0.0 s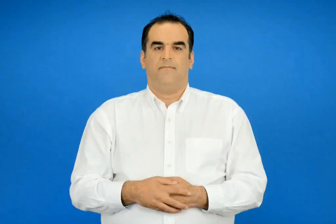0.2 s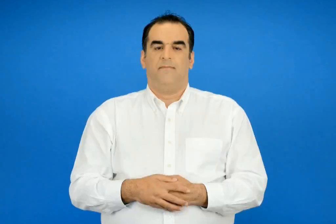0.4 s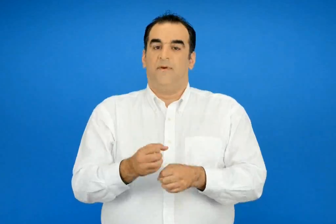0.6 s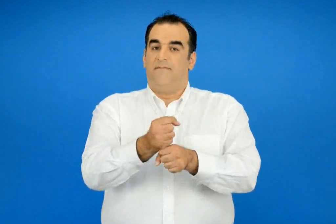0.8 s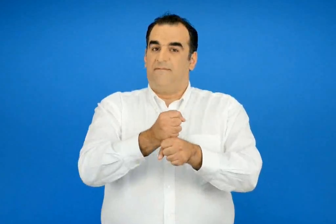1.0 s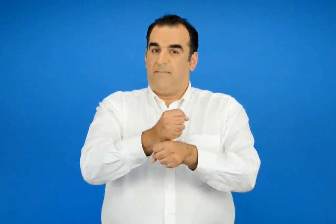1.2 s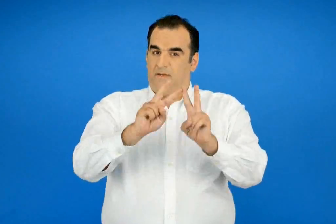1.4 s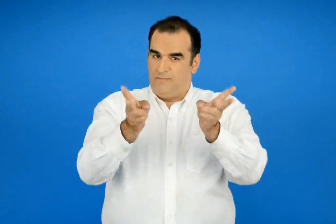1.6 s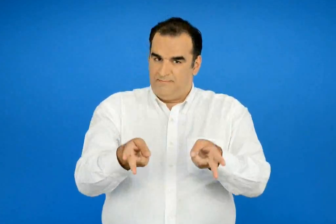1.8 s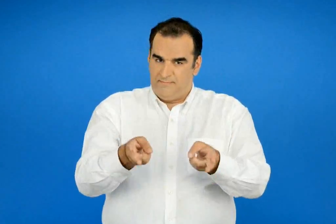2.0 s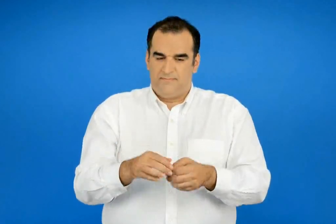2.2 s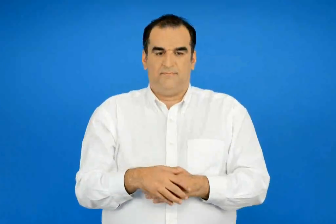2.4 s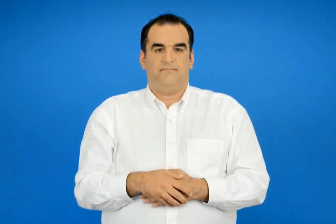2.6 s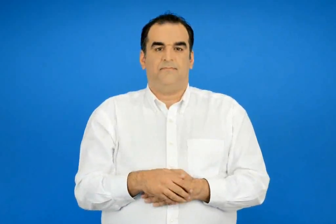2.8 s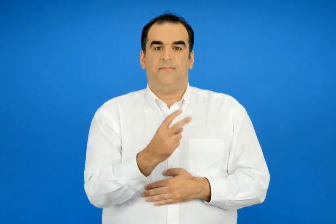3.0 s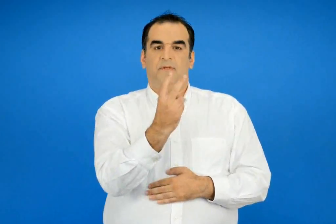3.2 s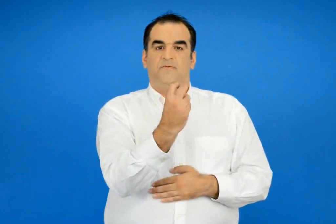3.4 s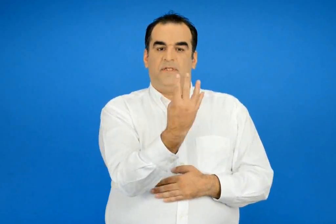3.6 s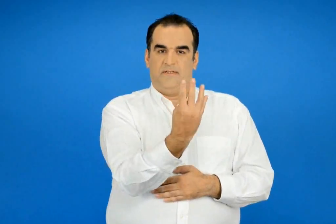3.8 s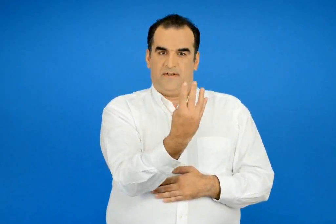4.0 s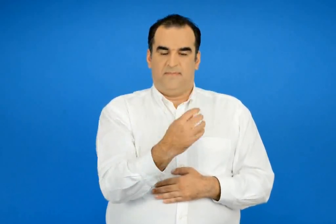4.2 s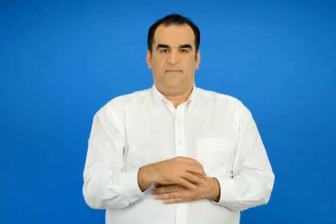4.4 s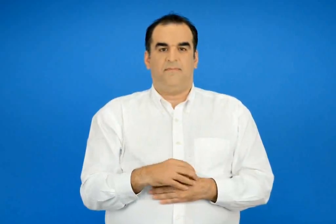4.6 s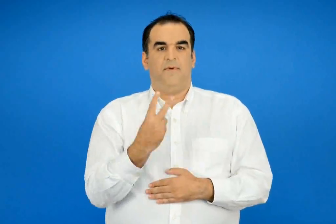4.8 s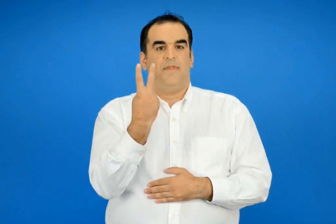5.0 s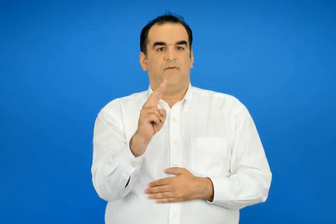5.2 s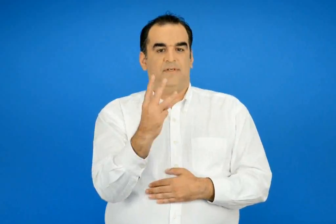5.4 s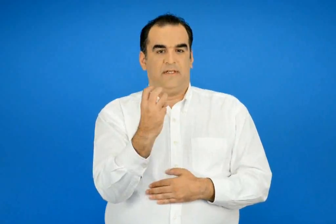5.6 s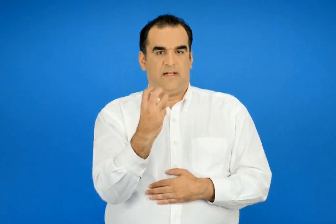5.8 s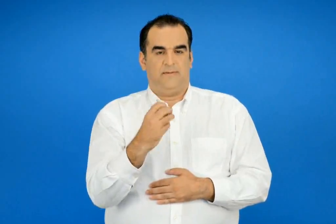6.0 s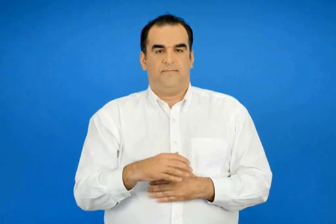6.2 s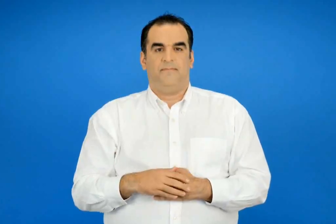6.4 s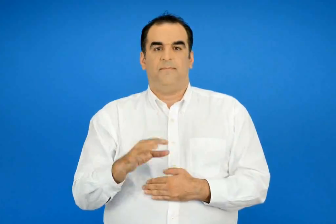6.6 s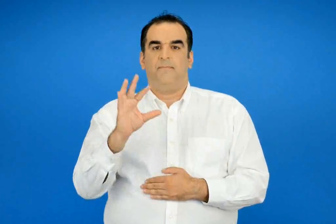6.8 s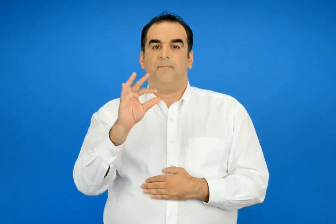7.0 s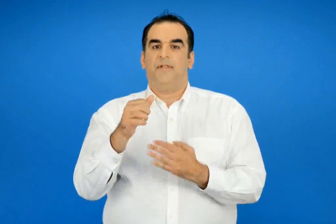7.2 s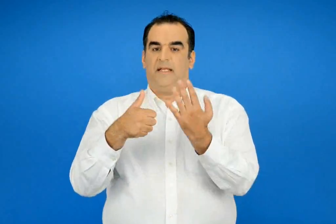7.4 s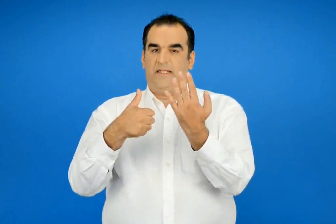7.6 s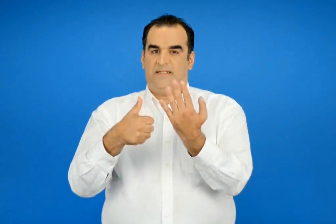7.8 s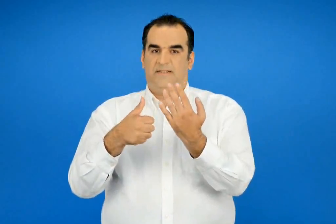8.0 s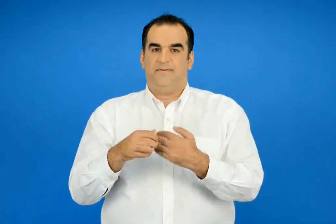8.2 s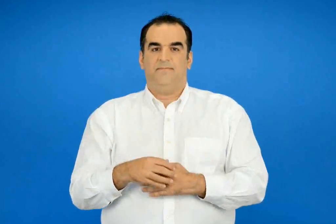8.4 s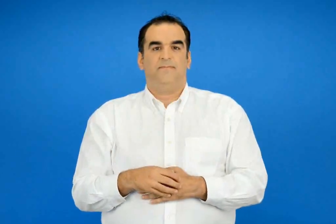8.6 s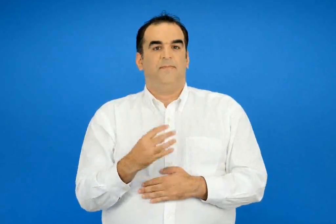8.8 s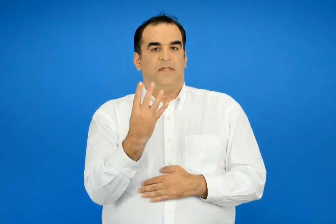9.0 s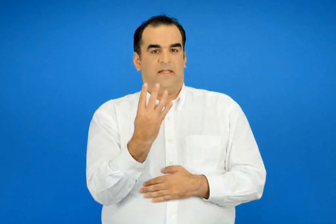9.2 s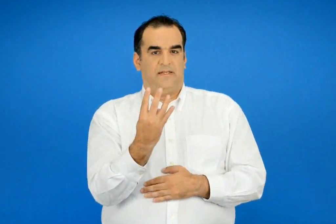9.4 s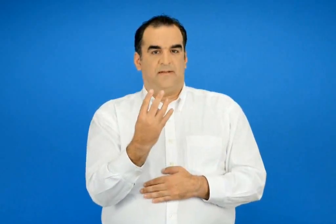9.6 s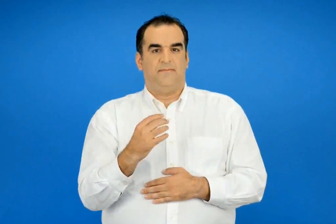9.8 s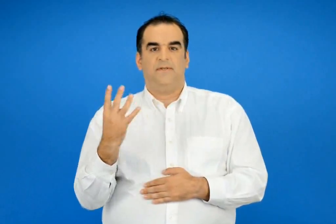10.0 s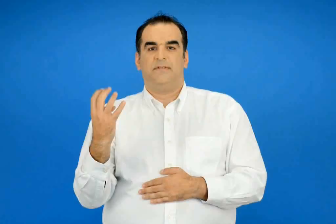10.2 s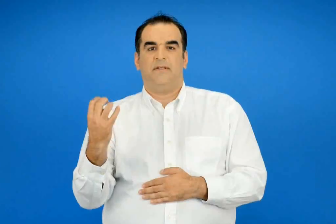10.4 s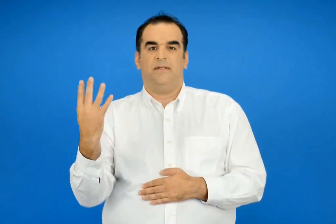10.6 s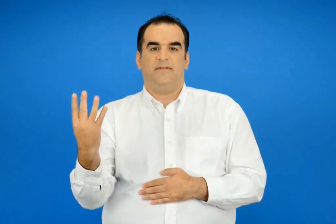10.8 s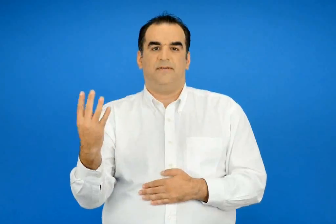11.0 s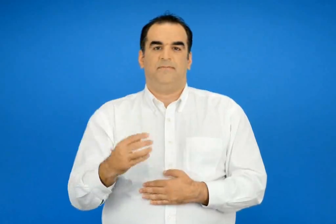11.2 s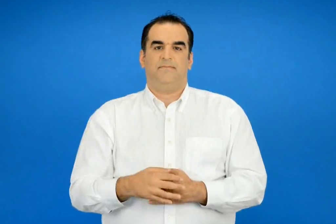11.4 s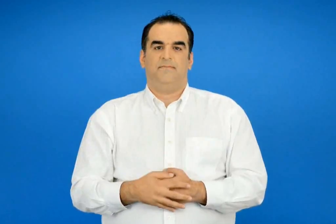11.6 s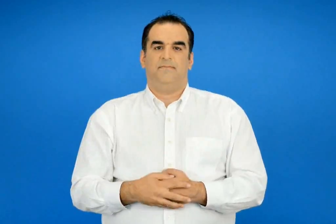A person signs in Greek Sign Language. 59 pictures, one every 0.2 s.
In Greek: φαρμακείο 24 230 56 4 44
